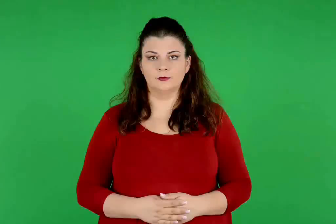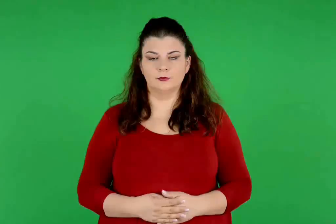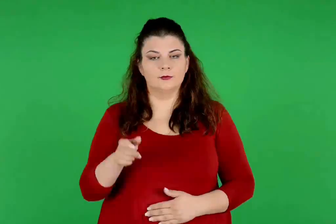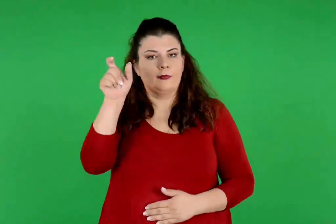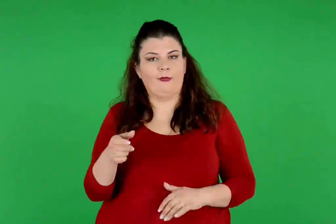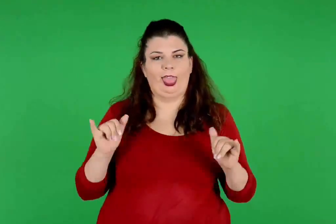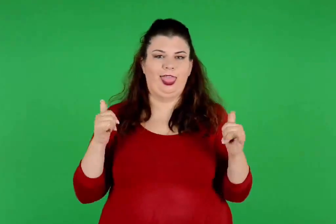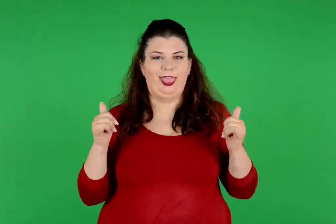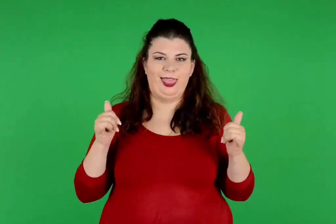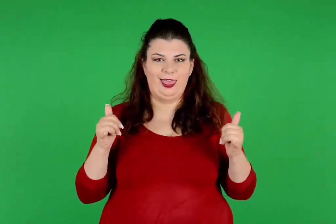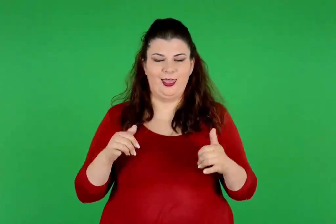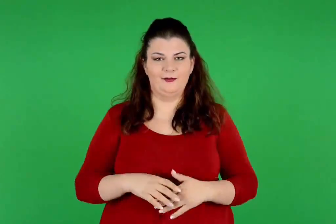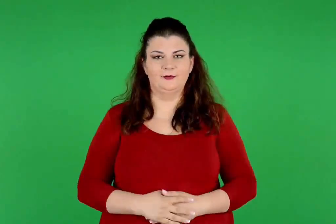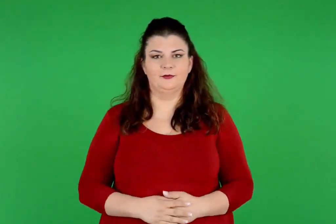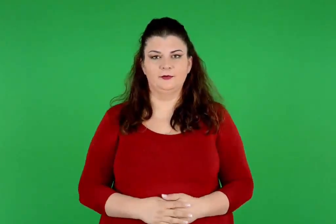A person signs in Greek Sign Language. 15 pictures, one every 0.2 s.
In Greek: ο γλεντζές
